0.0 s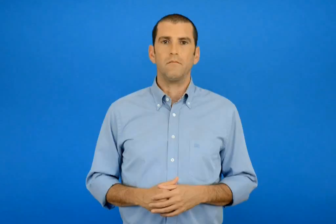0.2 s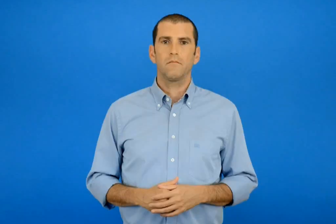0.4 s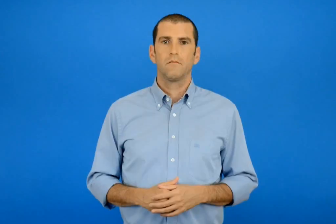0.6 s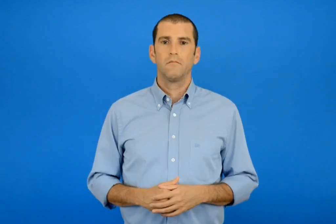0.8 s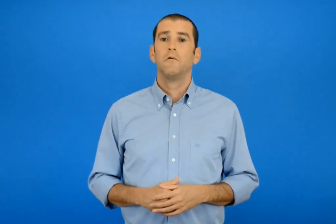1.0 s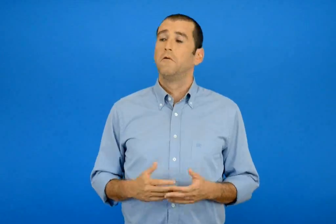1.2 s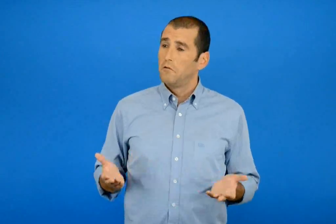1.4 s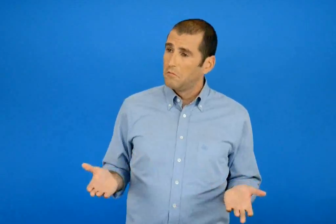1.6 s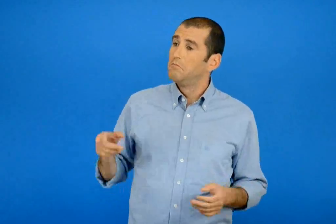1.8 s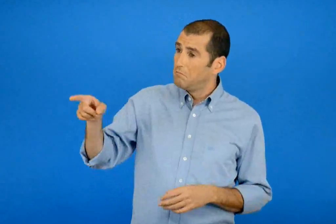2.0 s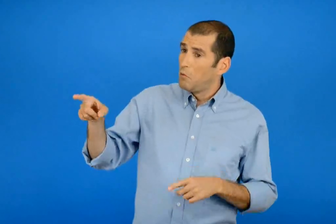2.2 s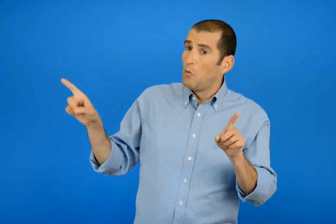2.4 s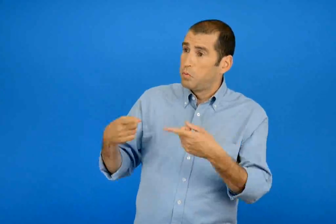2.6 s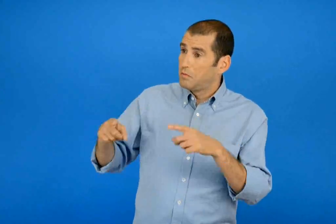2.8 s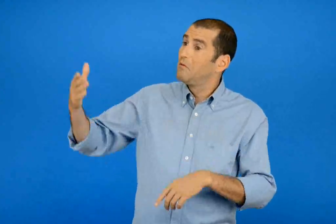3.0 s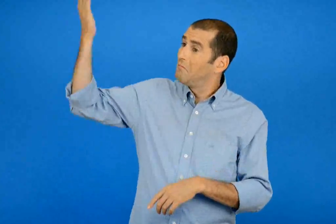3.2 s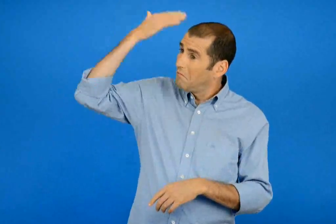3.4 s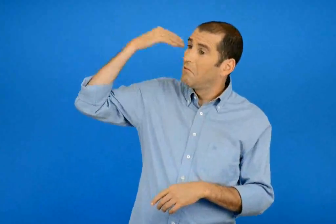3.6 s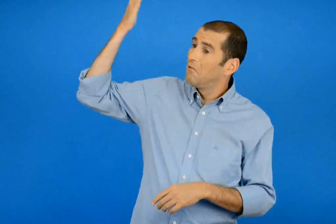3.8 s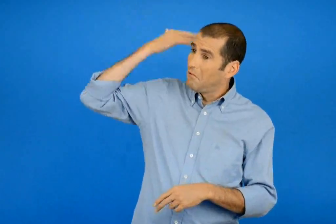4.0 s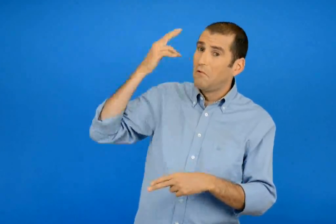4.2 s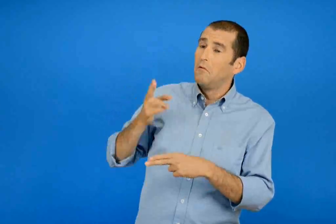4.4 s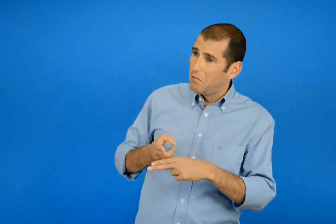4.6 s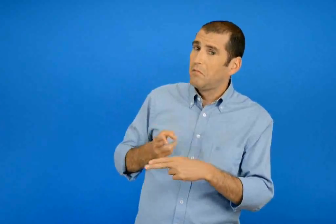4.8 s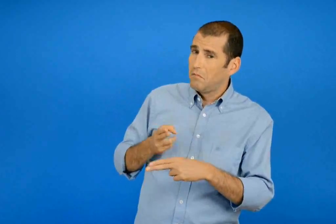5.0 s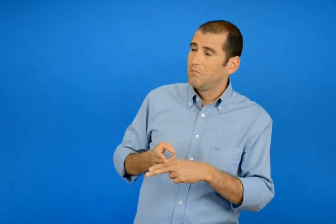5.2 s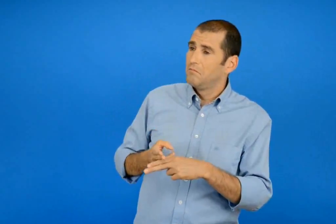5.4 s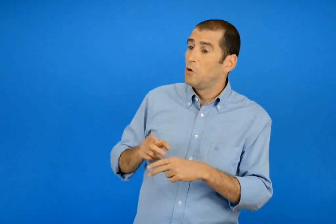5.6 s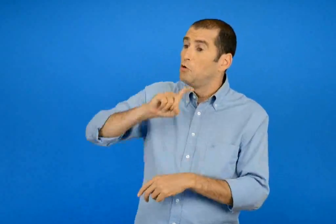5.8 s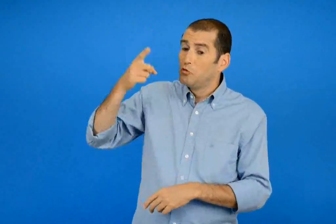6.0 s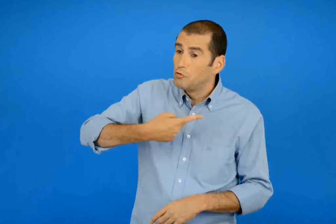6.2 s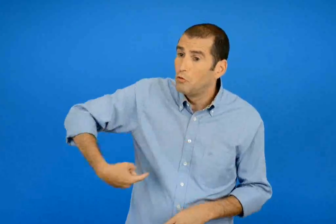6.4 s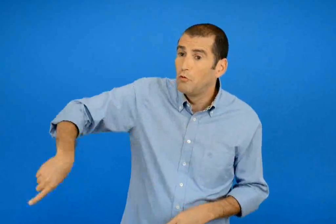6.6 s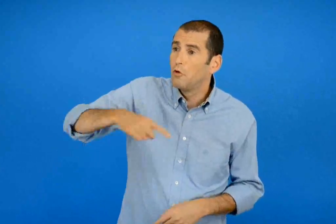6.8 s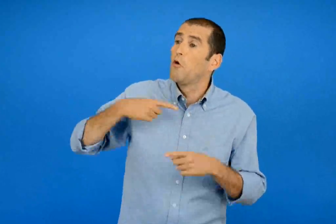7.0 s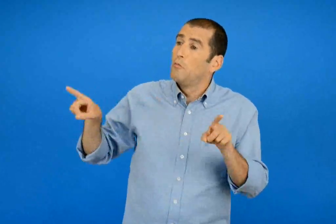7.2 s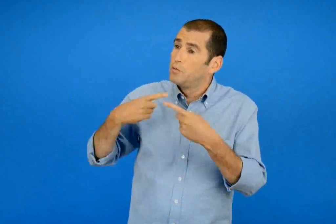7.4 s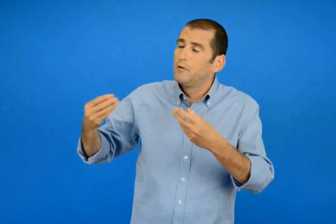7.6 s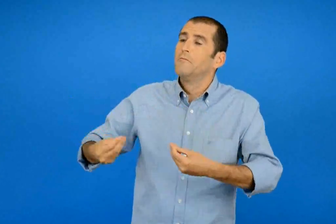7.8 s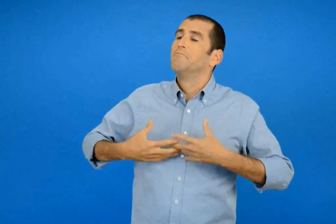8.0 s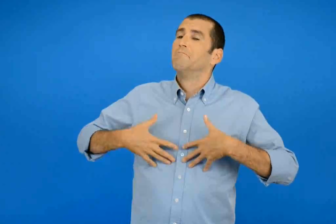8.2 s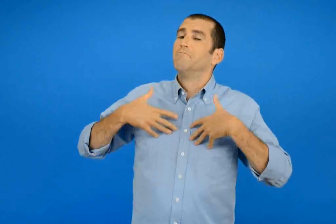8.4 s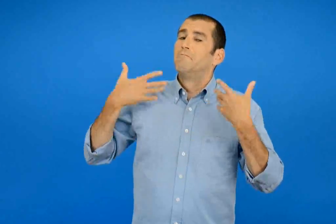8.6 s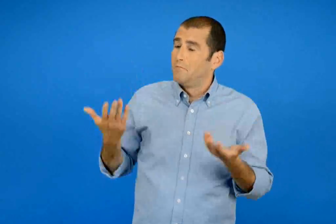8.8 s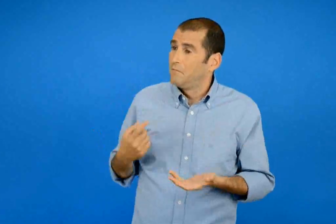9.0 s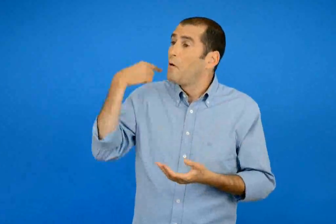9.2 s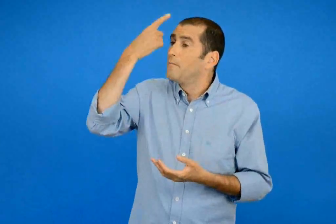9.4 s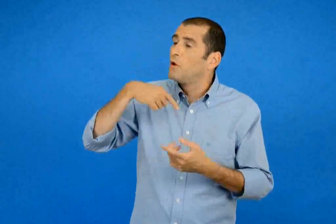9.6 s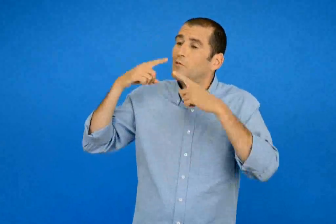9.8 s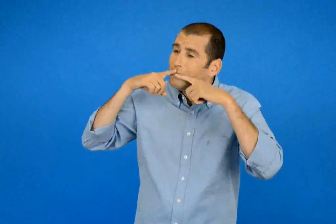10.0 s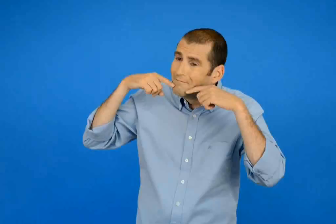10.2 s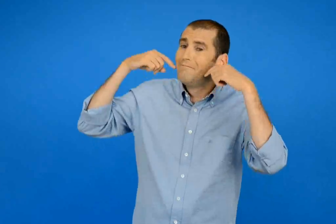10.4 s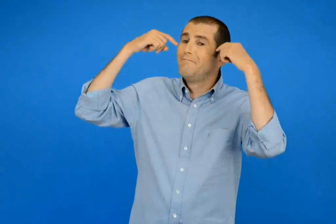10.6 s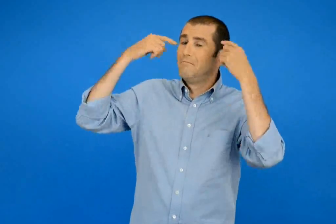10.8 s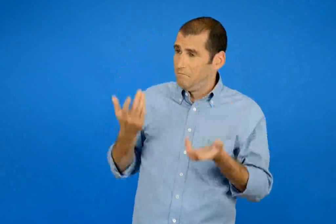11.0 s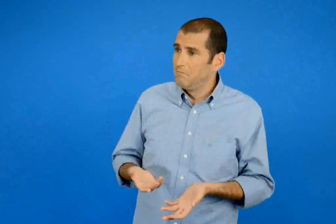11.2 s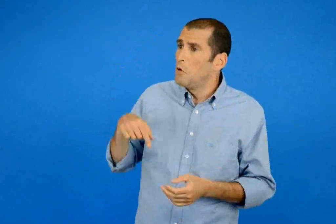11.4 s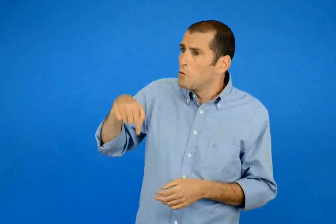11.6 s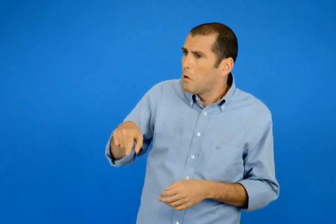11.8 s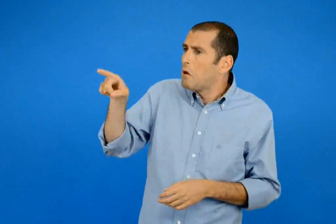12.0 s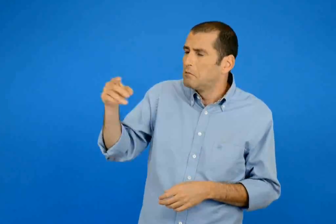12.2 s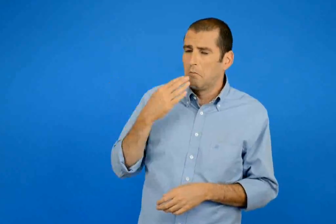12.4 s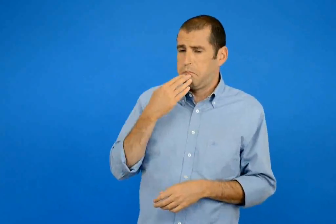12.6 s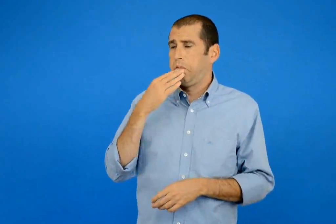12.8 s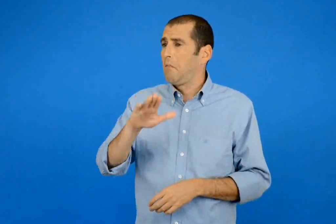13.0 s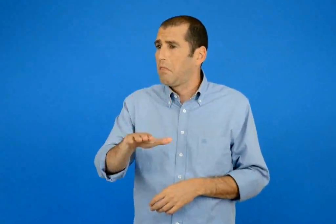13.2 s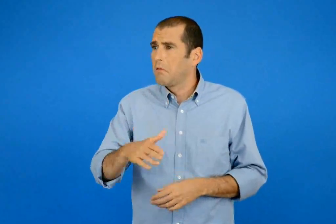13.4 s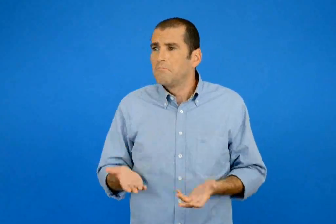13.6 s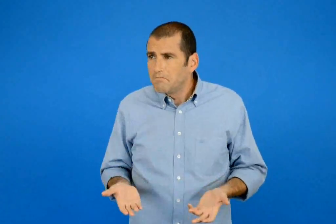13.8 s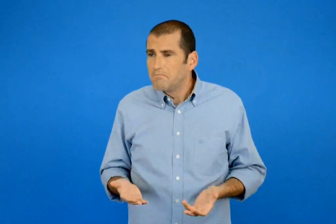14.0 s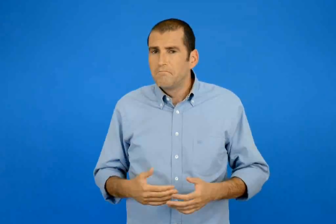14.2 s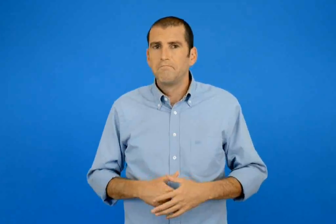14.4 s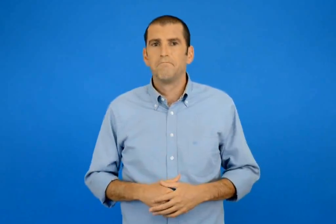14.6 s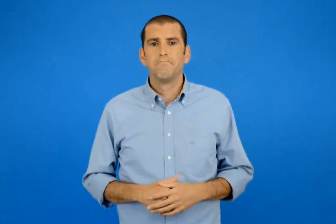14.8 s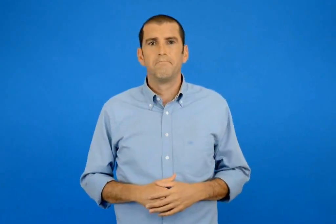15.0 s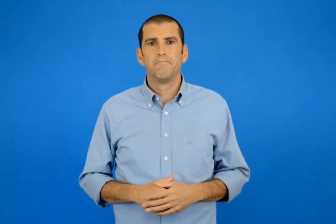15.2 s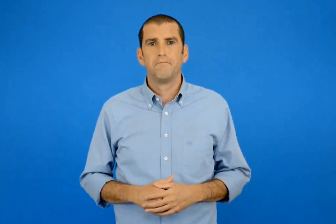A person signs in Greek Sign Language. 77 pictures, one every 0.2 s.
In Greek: ώστε για σας η μουσική είναι περασμένο μεγαλείο η μουσική που ομορφαίνει τη ζωή μας εκείνη που κάποτε χάριζε το γέλιο στα πρόσωπα μας για σας είναι ένα τίποτα
